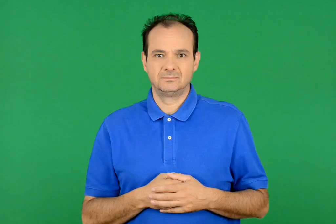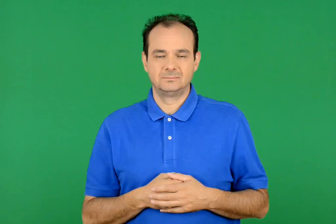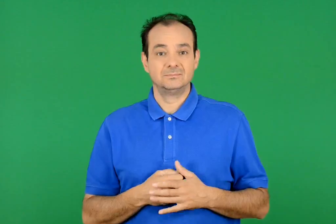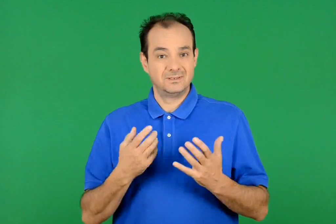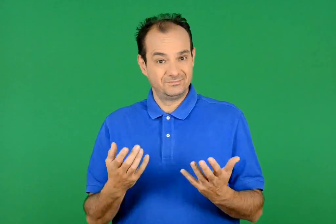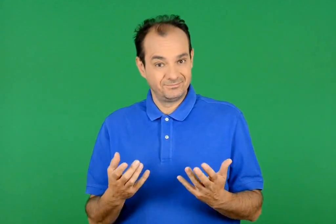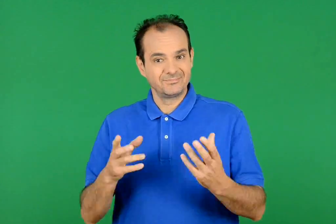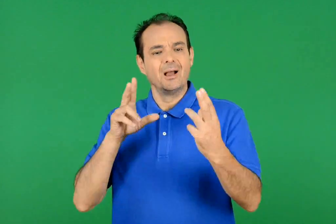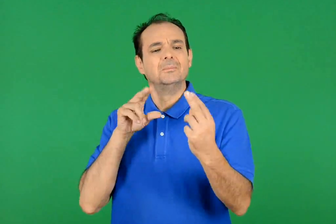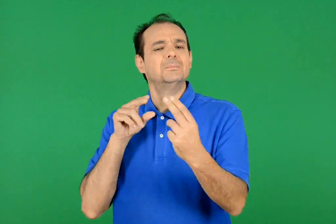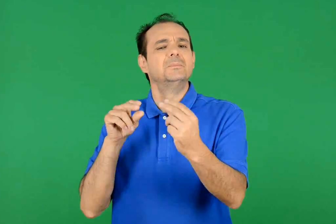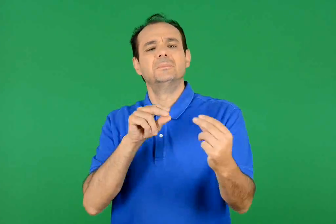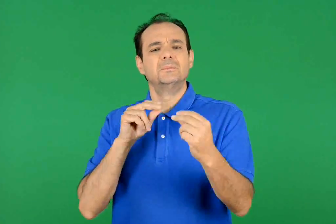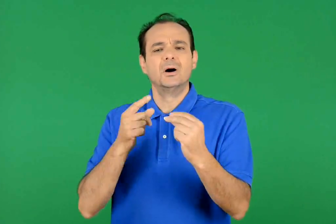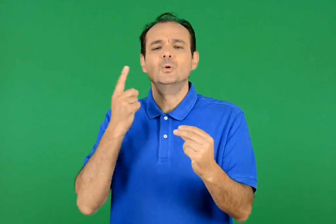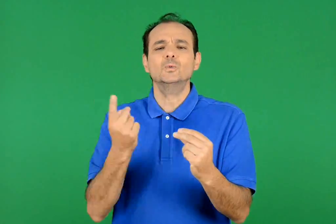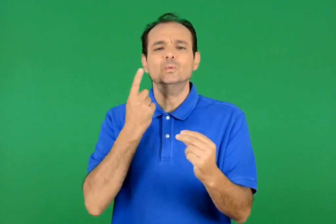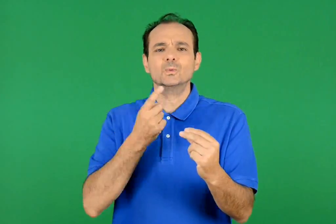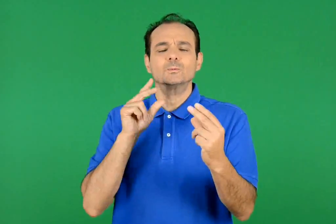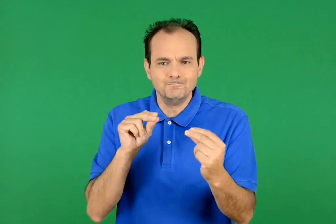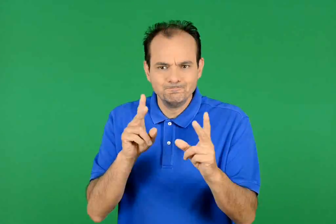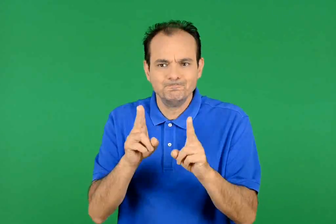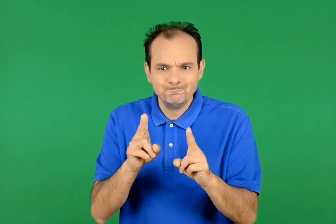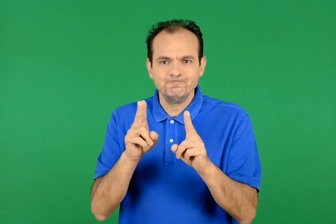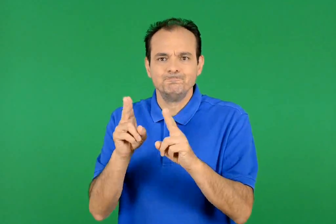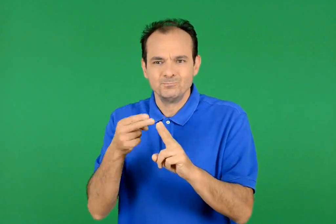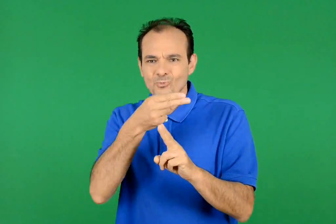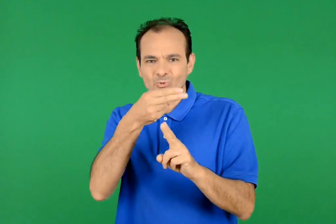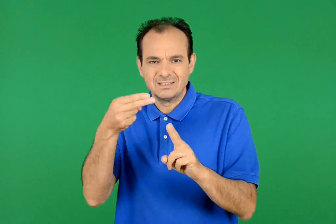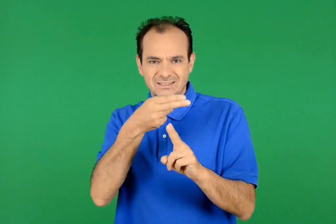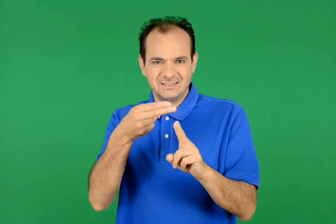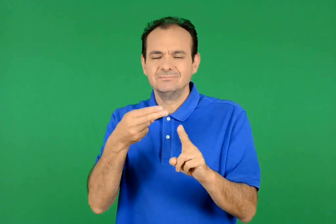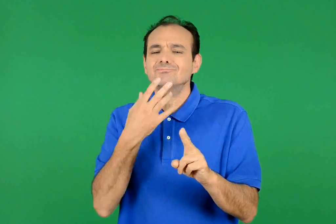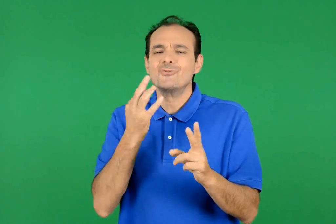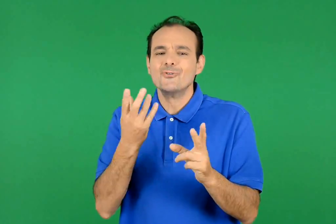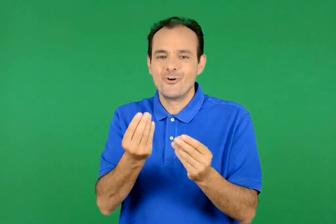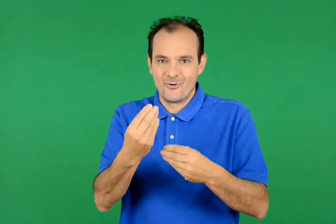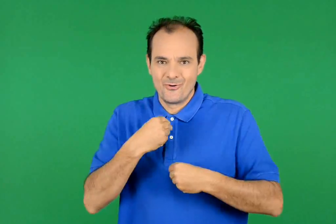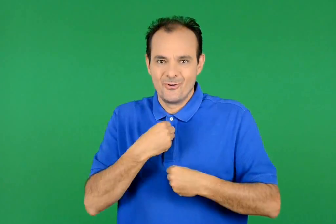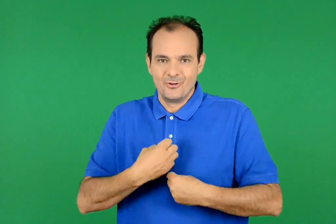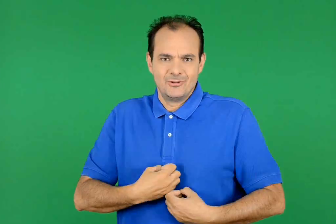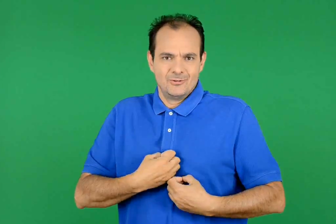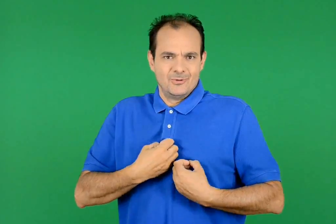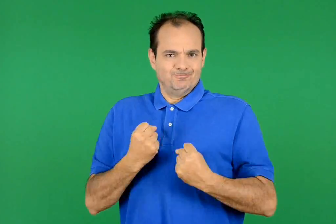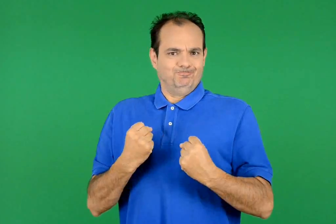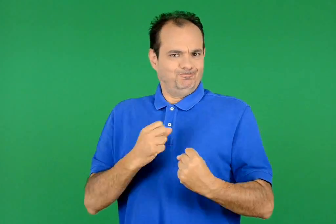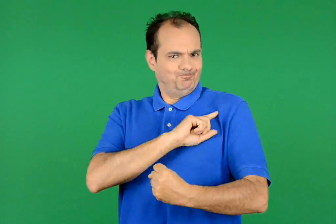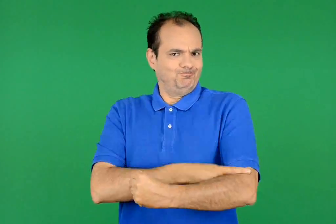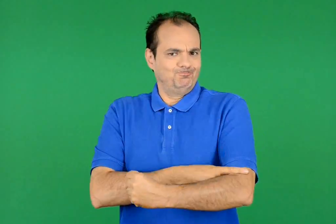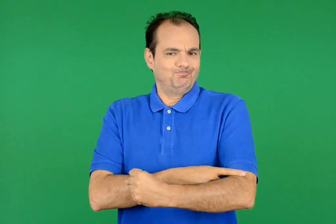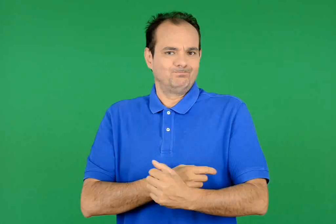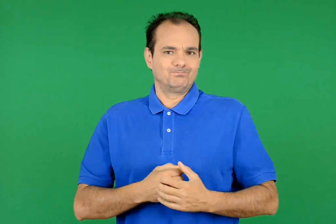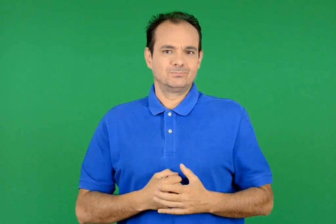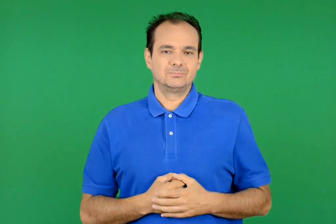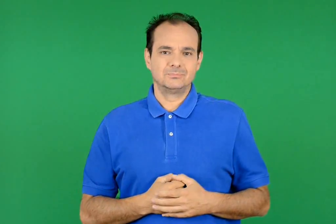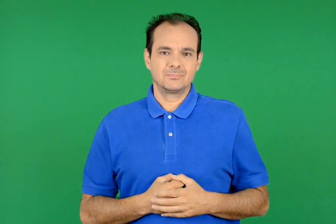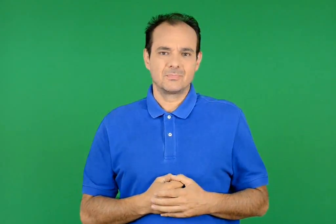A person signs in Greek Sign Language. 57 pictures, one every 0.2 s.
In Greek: συχνά σταματάμε έτσι την πρόταση επειδή νιώθουμε έντονα συναισθήματα για αυτό που λέμε
